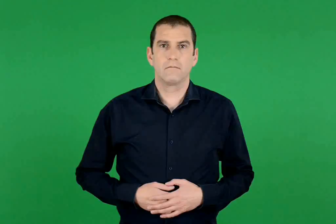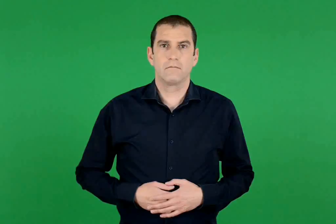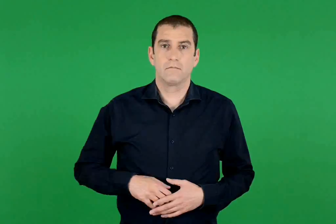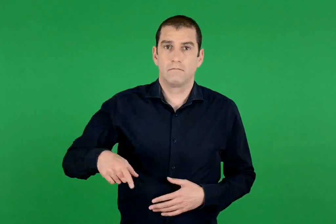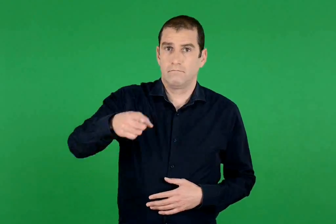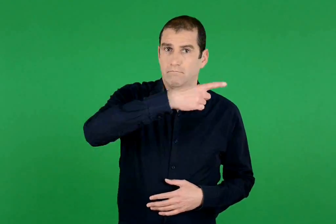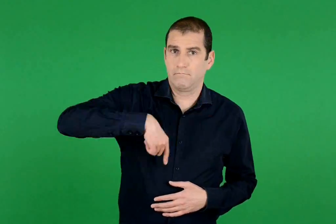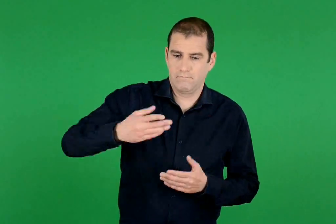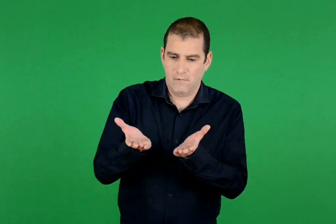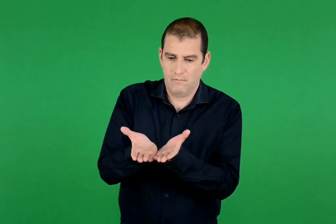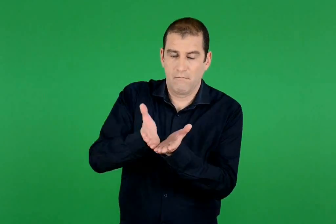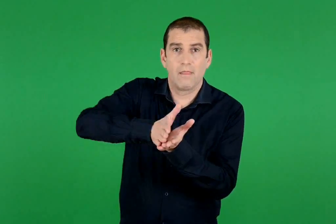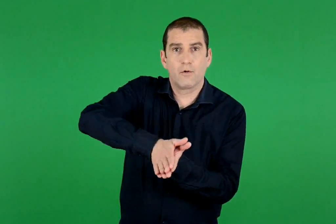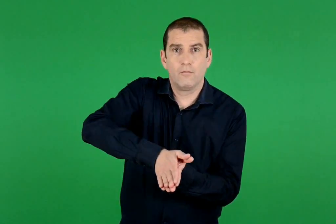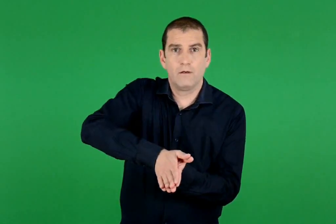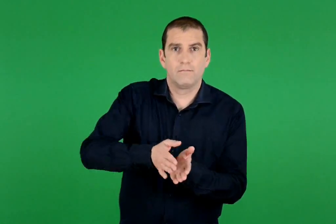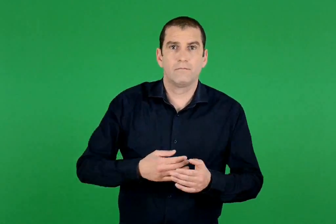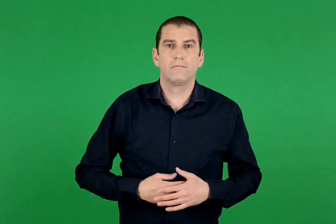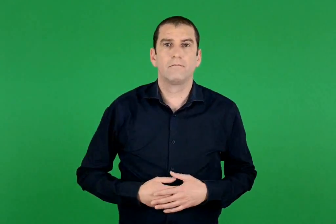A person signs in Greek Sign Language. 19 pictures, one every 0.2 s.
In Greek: διπλώνουμε
